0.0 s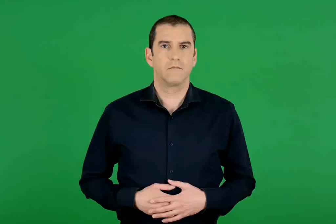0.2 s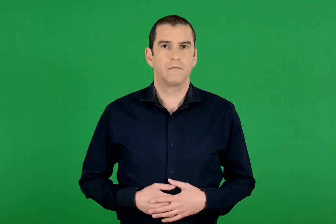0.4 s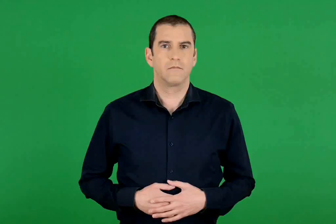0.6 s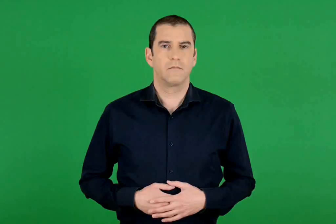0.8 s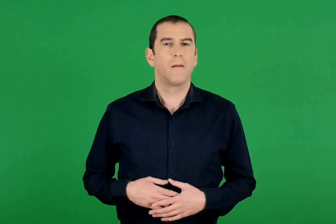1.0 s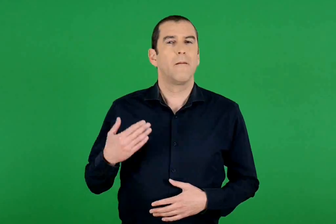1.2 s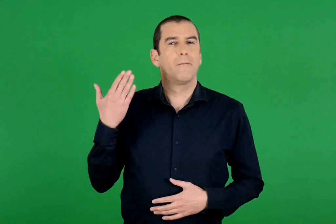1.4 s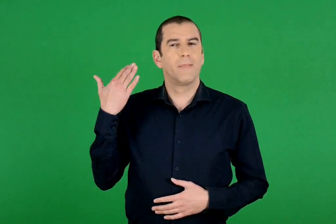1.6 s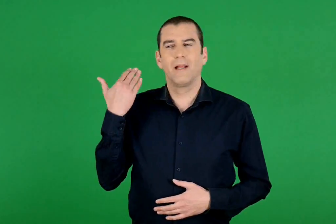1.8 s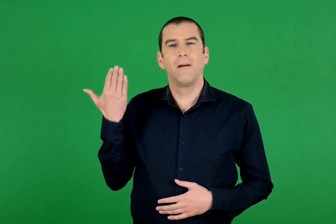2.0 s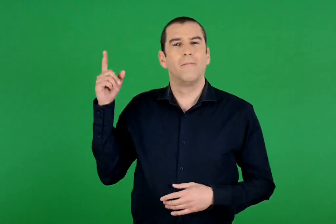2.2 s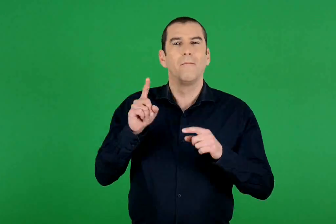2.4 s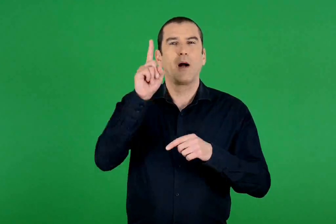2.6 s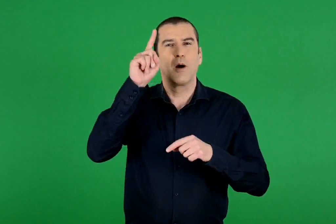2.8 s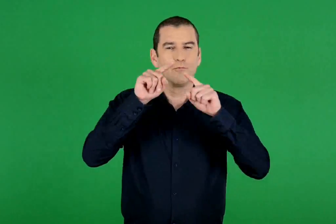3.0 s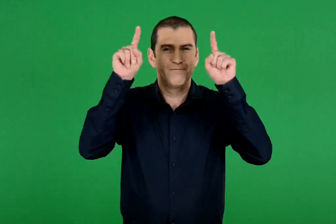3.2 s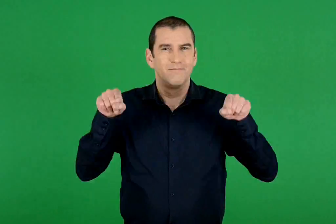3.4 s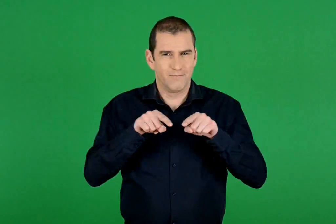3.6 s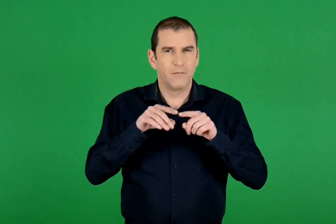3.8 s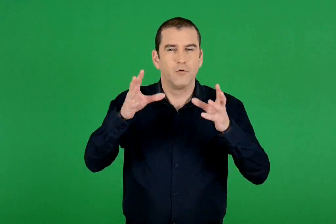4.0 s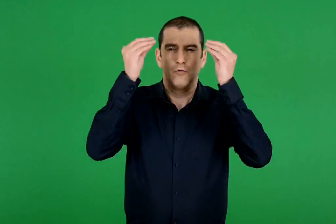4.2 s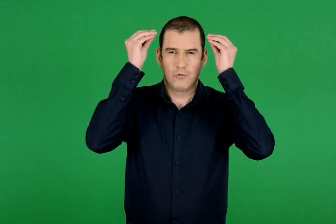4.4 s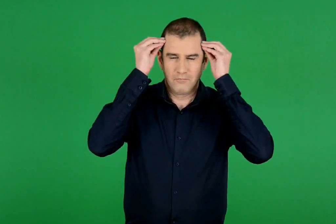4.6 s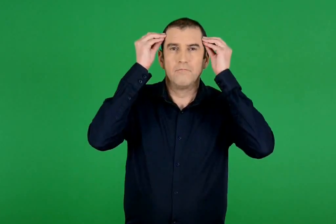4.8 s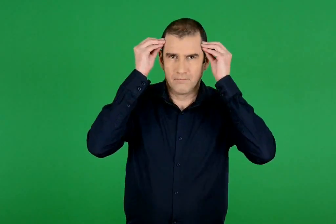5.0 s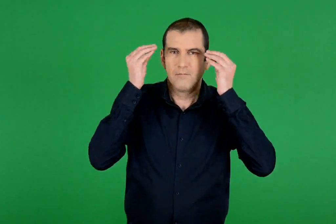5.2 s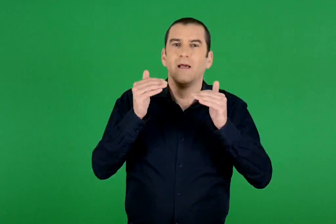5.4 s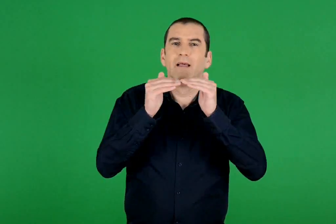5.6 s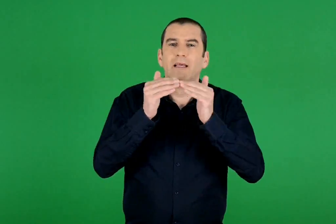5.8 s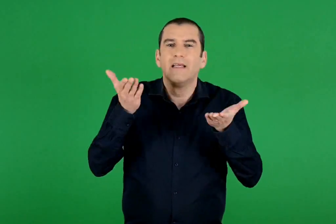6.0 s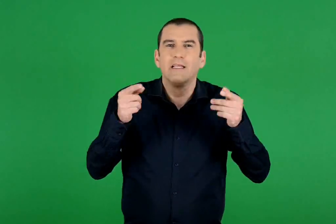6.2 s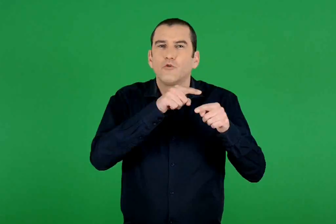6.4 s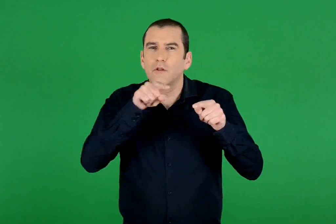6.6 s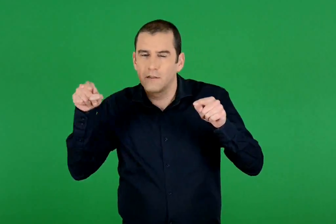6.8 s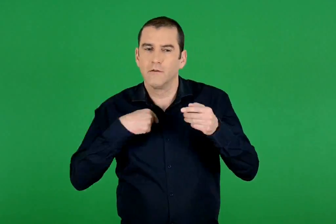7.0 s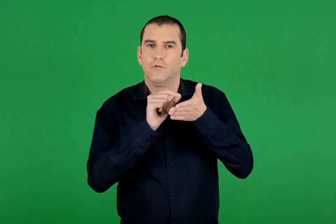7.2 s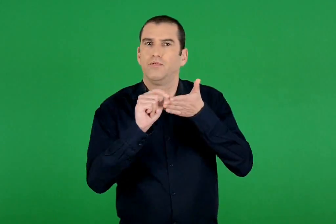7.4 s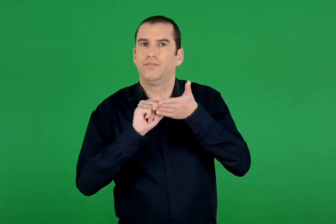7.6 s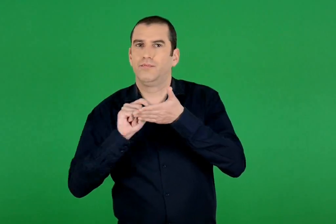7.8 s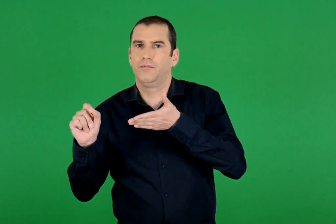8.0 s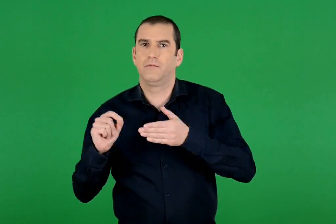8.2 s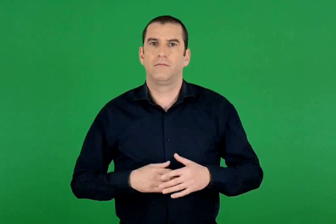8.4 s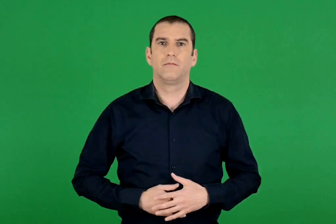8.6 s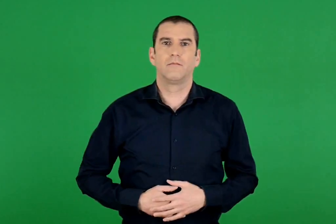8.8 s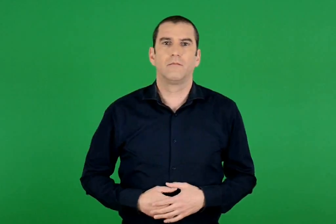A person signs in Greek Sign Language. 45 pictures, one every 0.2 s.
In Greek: με βάση τα παραπάνω συμπληρώνω τις ισότητες
